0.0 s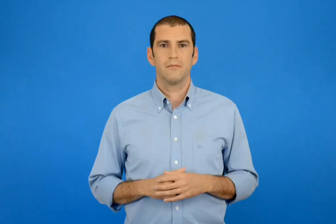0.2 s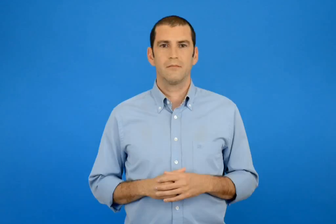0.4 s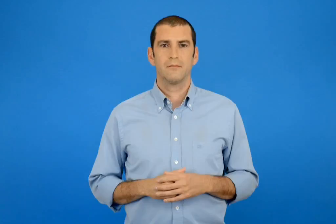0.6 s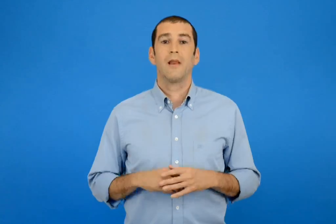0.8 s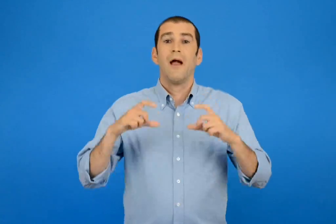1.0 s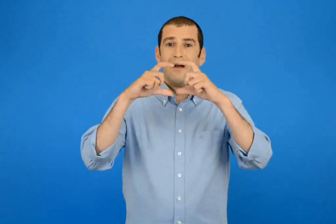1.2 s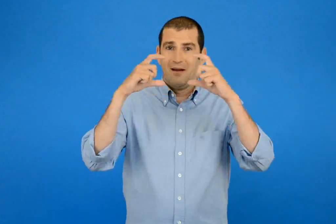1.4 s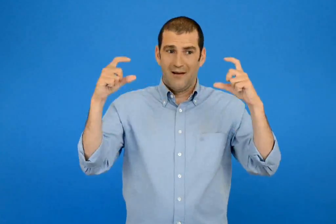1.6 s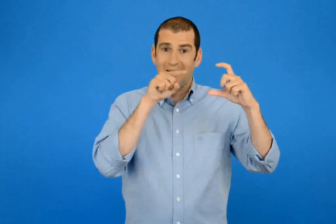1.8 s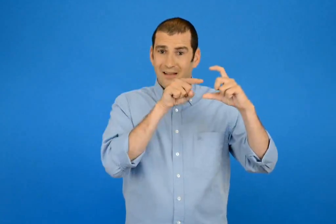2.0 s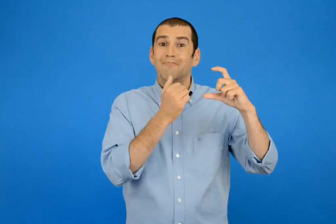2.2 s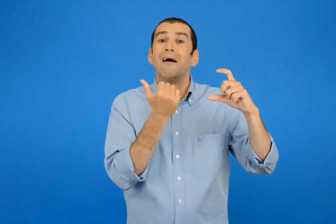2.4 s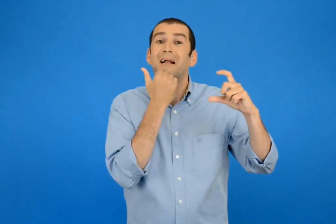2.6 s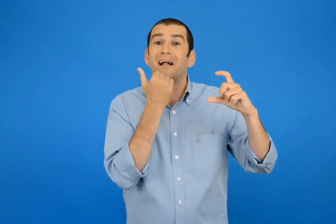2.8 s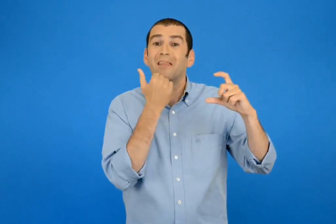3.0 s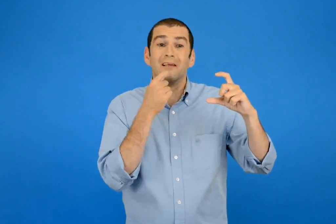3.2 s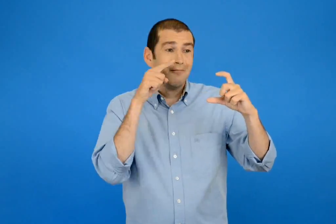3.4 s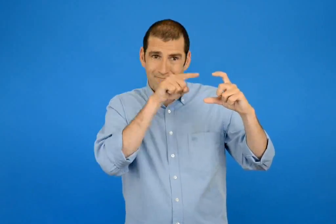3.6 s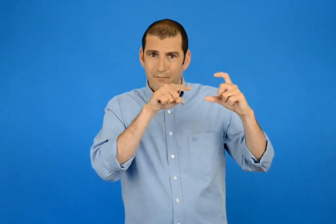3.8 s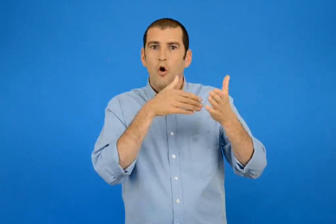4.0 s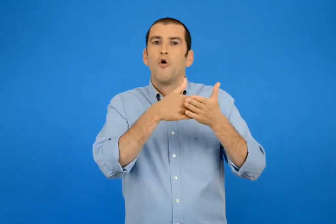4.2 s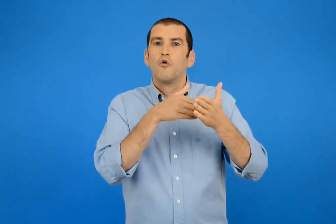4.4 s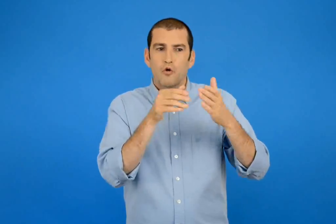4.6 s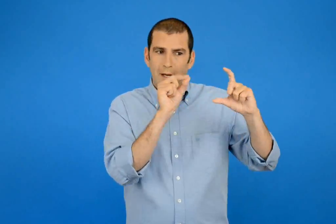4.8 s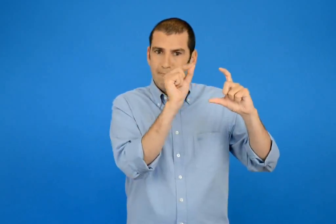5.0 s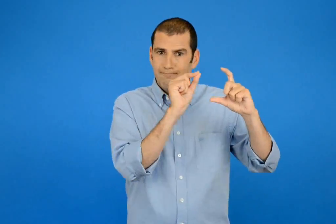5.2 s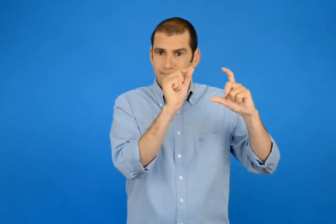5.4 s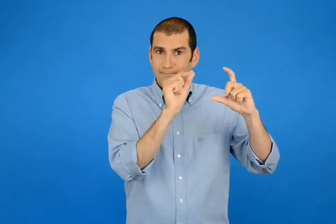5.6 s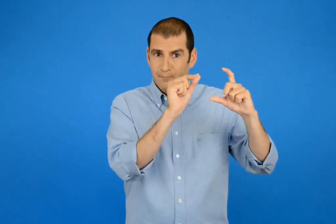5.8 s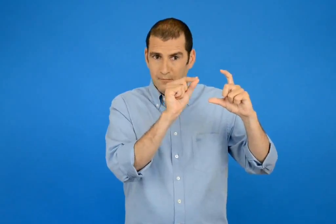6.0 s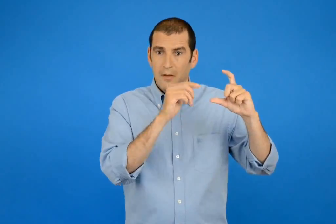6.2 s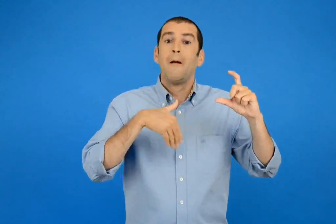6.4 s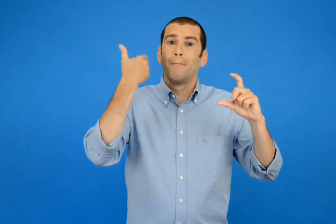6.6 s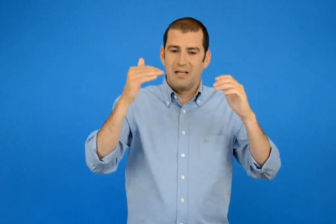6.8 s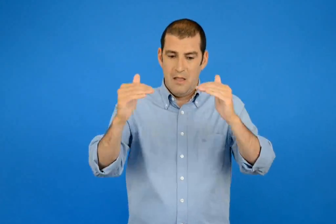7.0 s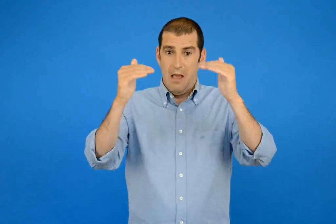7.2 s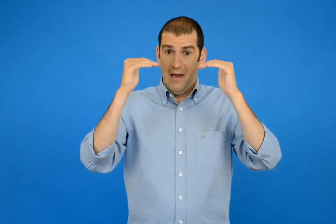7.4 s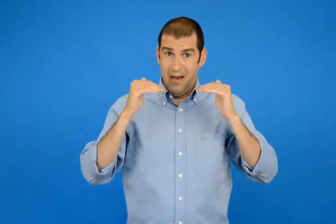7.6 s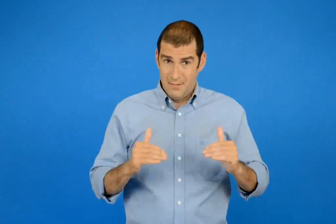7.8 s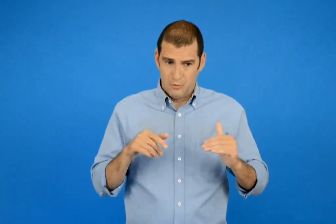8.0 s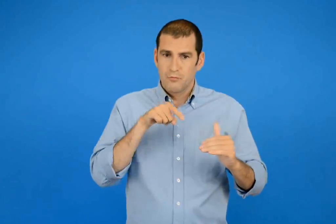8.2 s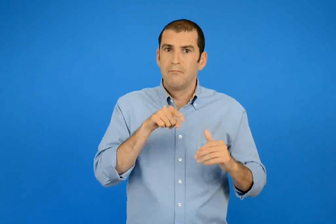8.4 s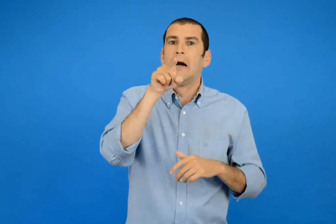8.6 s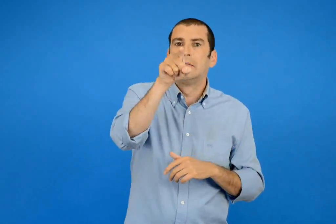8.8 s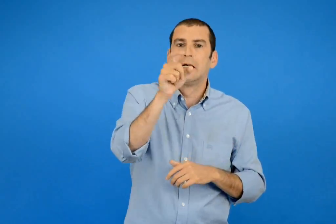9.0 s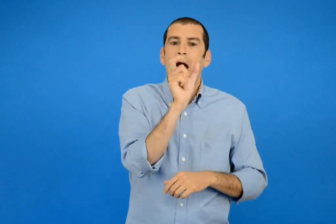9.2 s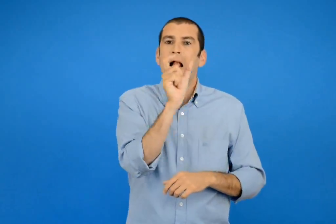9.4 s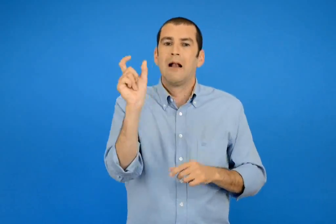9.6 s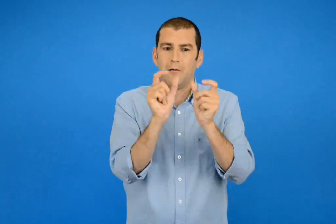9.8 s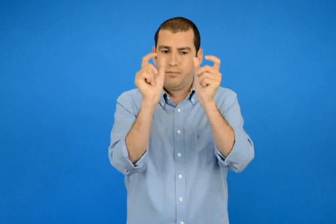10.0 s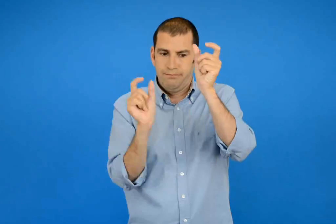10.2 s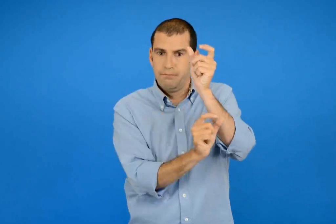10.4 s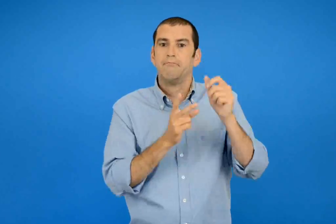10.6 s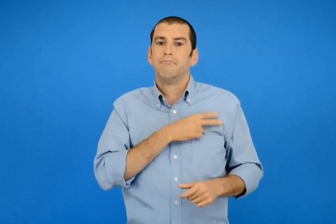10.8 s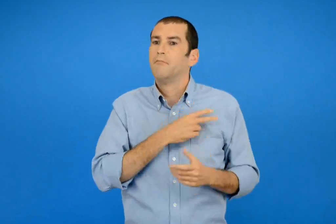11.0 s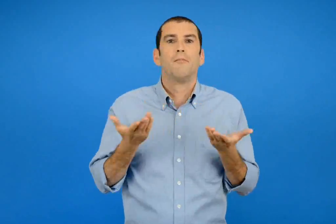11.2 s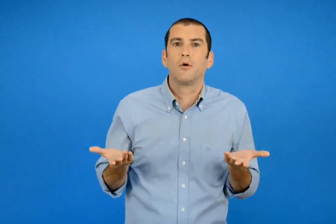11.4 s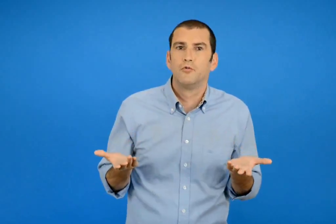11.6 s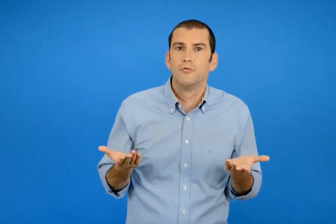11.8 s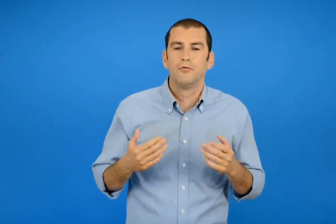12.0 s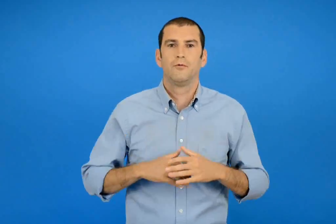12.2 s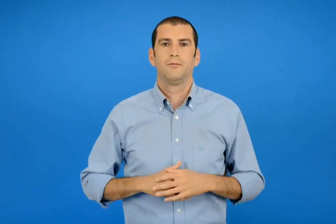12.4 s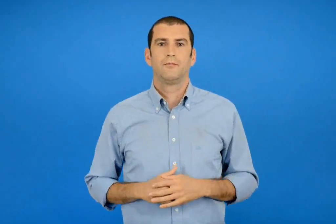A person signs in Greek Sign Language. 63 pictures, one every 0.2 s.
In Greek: χρωμάτισε τα λάθη πάνω στην ετικέτα και γράψε από κάτω πως θα χώριζες εσύ τις λέξεις
